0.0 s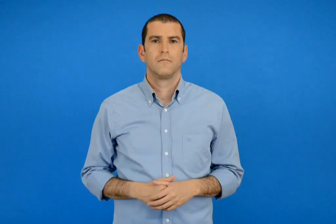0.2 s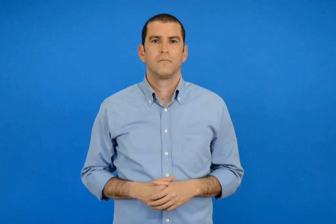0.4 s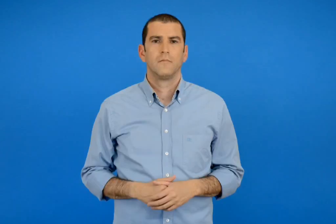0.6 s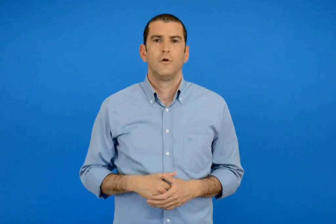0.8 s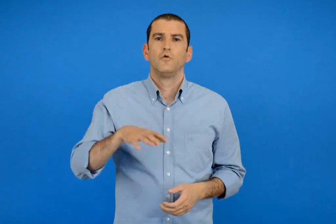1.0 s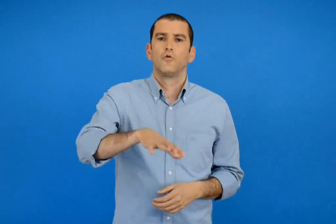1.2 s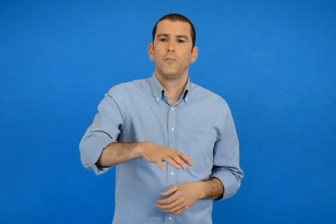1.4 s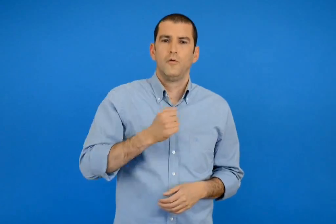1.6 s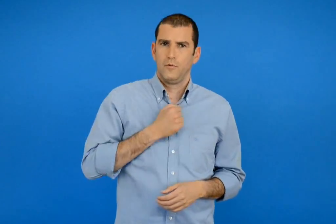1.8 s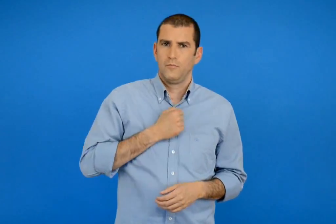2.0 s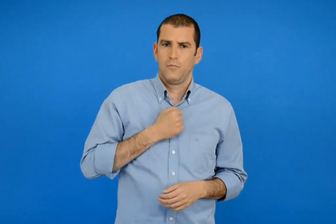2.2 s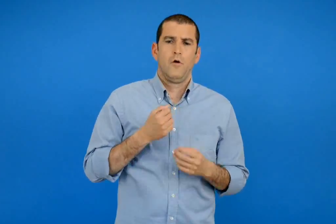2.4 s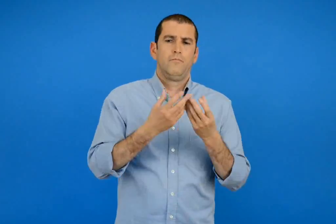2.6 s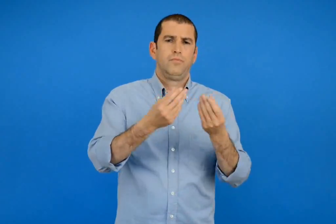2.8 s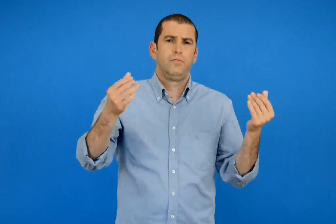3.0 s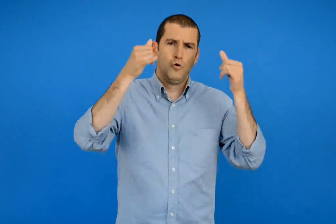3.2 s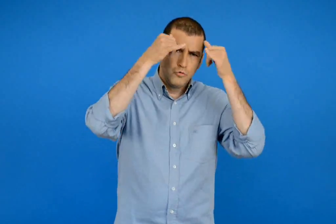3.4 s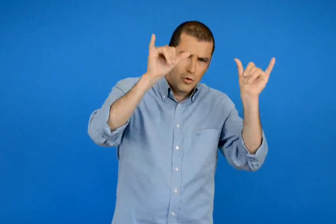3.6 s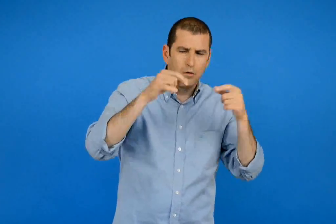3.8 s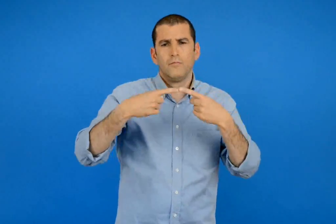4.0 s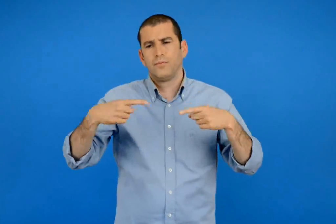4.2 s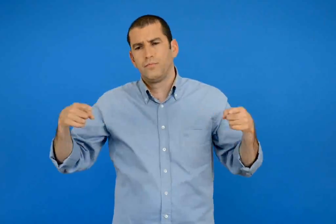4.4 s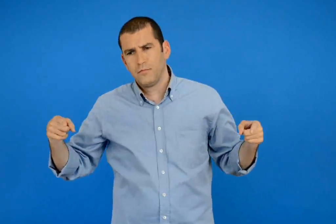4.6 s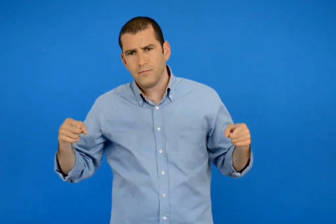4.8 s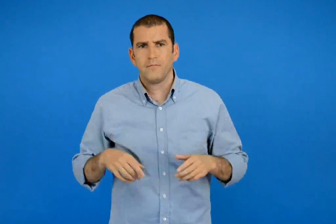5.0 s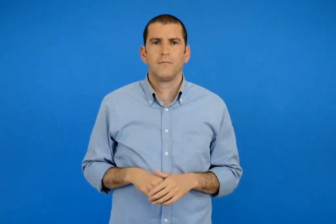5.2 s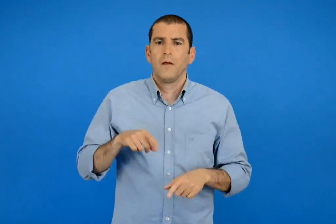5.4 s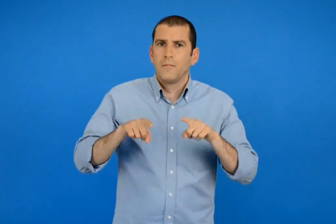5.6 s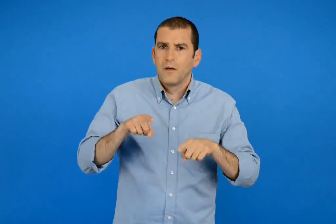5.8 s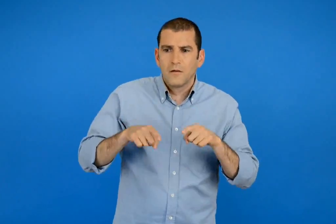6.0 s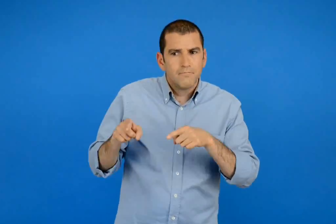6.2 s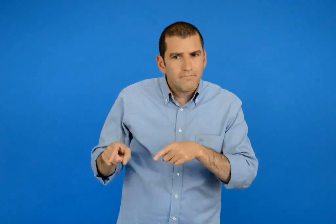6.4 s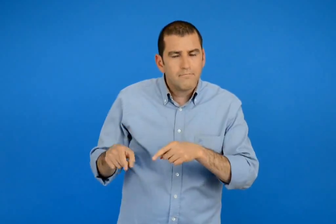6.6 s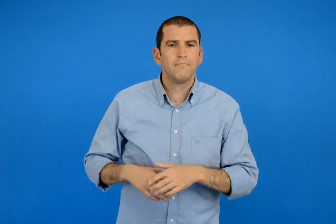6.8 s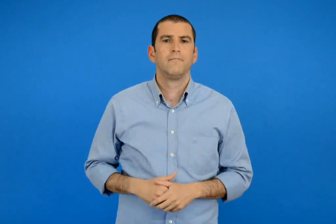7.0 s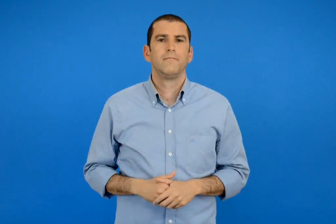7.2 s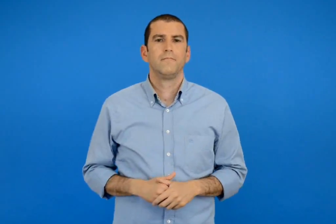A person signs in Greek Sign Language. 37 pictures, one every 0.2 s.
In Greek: στον τόπο μου ζουν πολλά και διαφορετικά ζώα μερικά από αυτά είναι
